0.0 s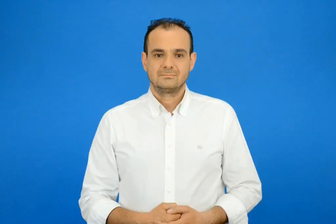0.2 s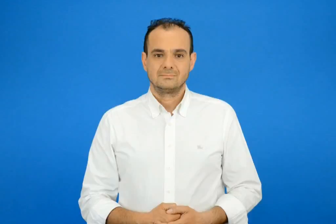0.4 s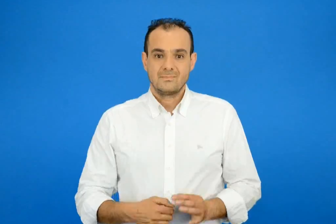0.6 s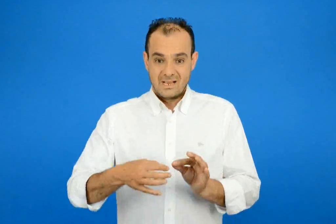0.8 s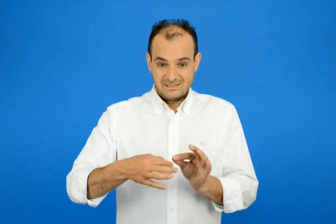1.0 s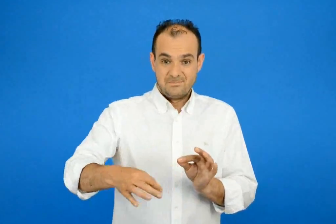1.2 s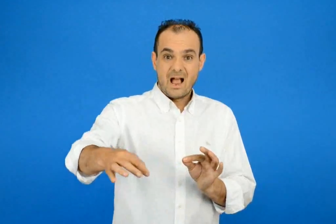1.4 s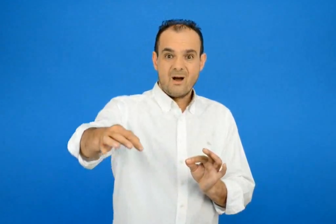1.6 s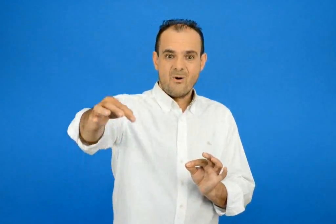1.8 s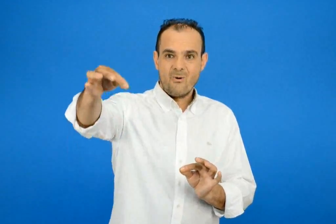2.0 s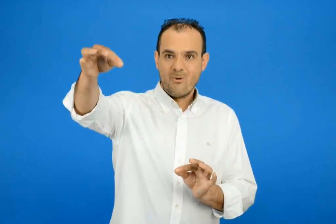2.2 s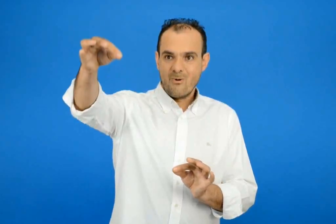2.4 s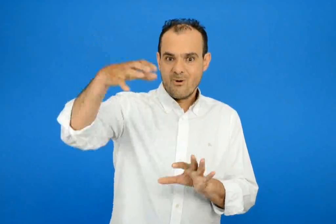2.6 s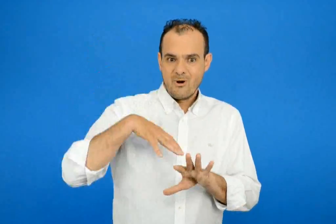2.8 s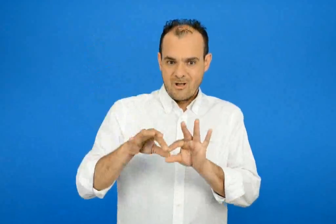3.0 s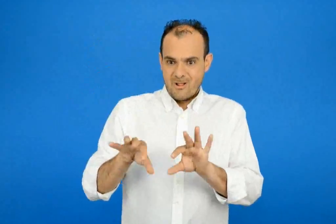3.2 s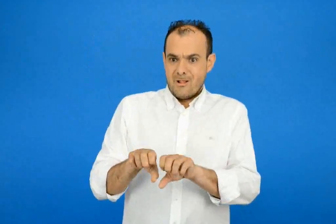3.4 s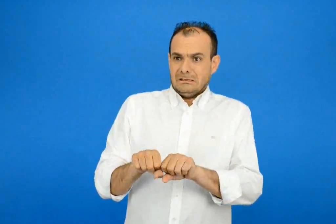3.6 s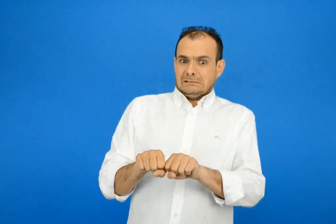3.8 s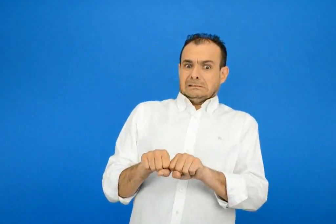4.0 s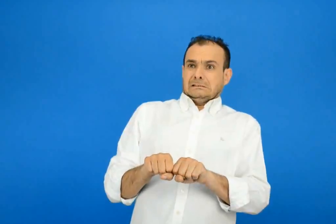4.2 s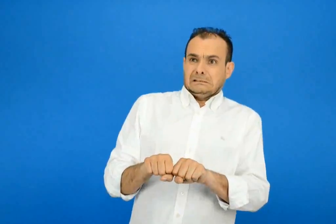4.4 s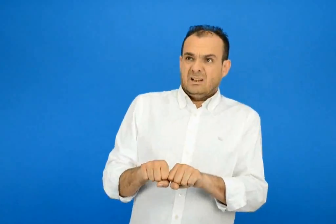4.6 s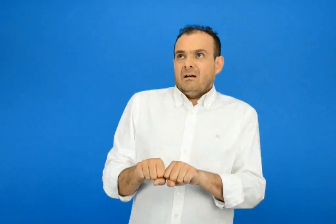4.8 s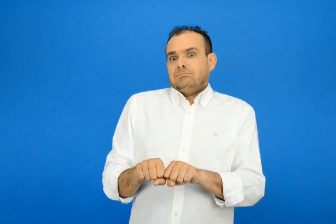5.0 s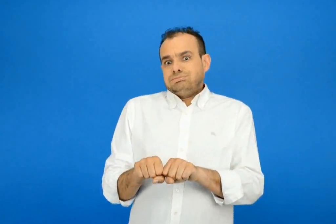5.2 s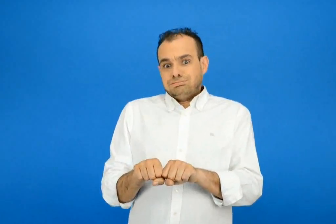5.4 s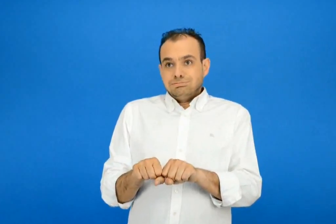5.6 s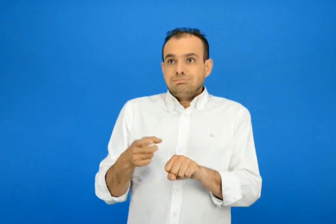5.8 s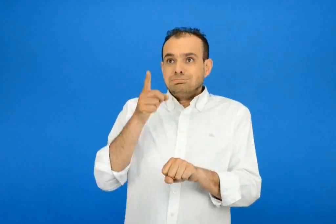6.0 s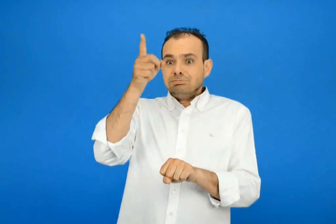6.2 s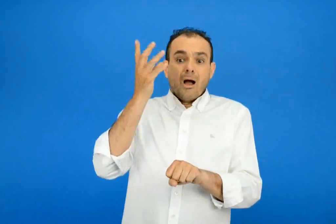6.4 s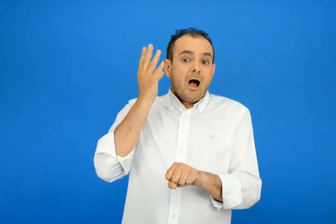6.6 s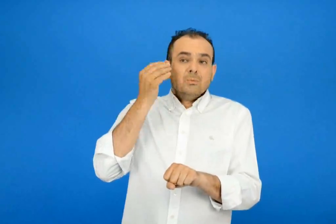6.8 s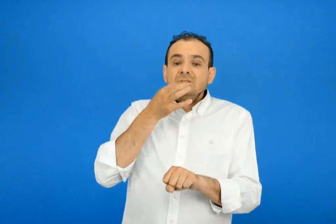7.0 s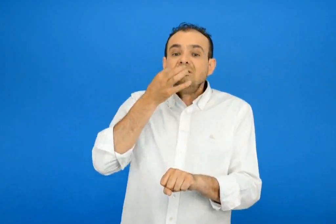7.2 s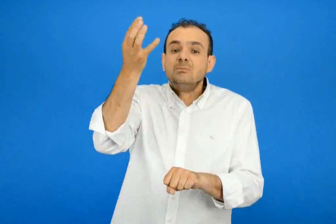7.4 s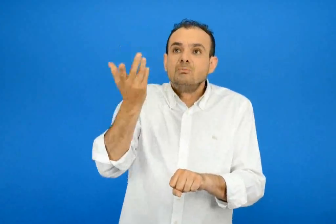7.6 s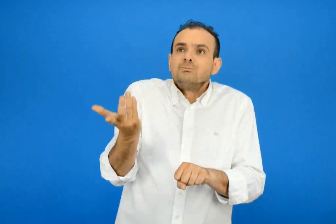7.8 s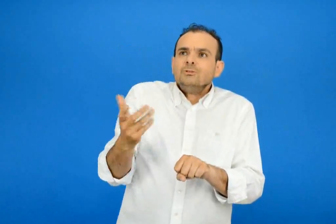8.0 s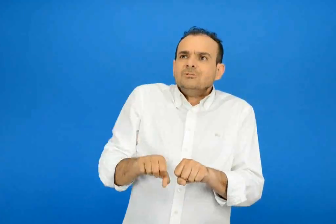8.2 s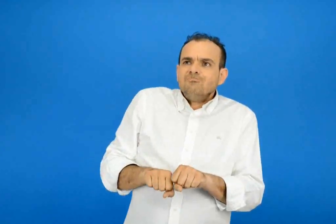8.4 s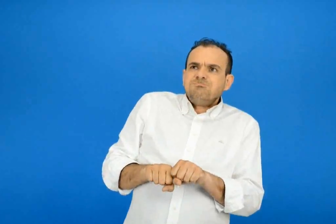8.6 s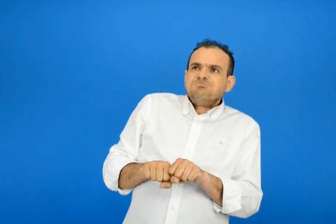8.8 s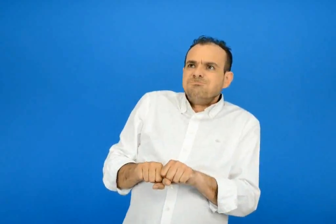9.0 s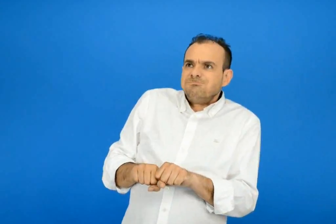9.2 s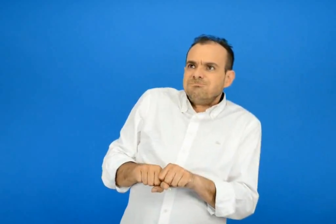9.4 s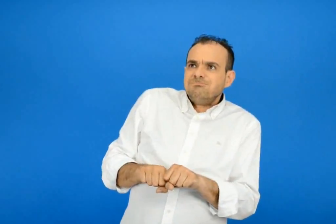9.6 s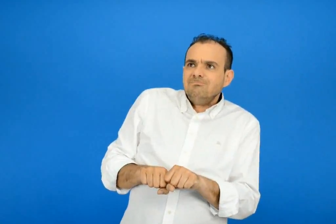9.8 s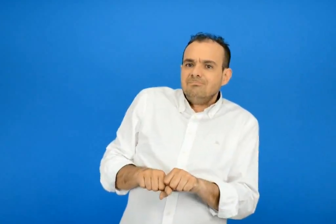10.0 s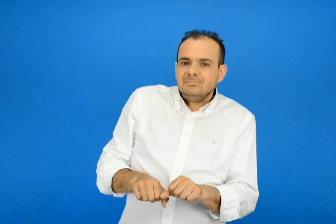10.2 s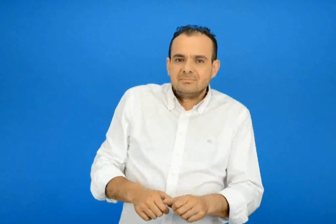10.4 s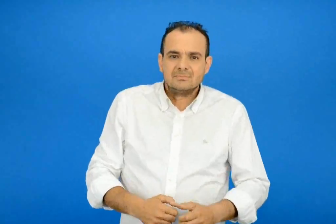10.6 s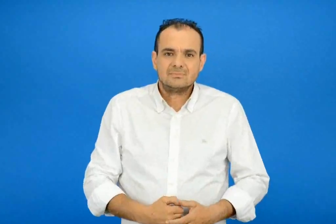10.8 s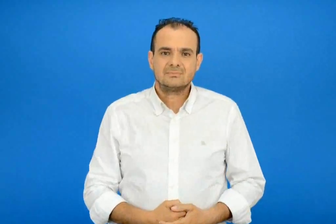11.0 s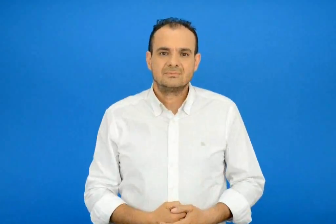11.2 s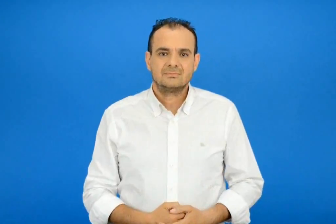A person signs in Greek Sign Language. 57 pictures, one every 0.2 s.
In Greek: γερά το σπάγκο του κρατώ αχ πως να ακούσει οτιδήποτε του πω ;
